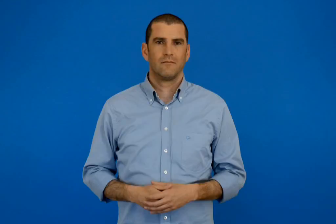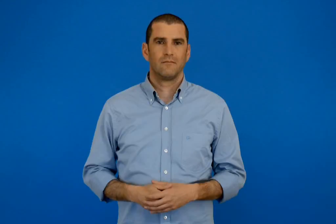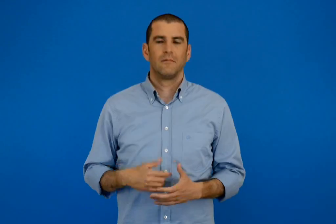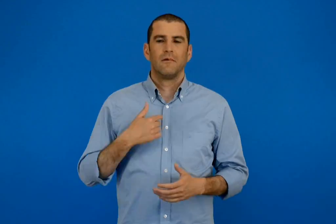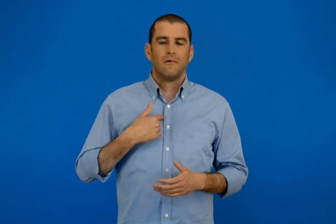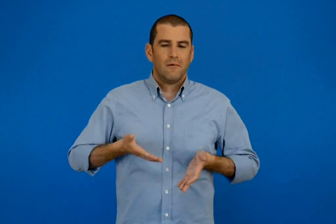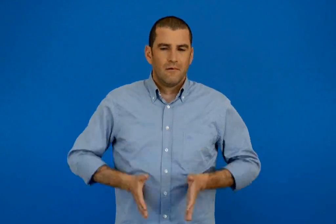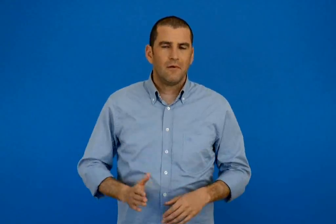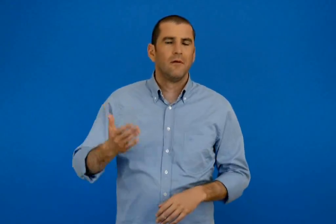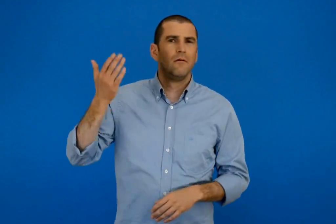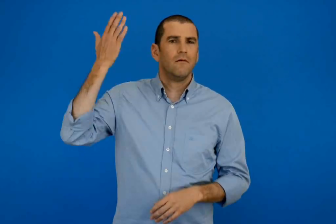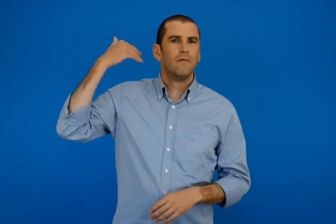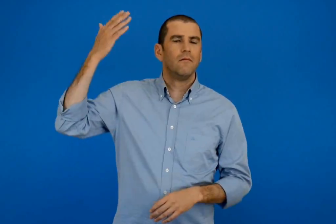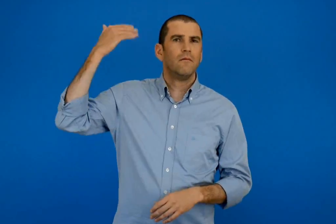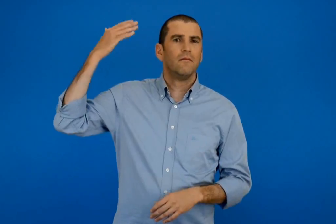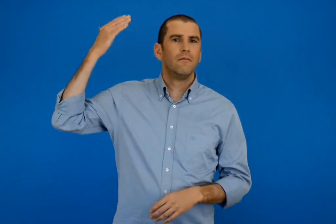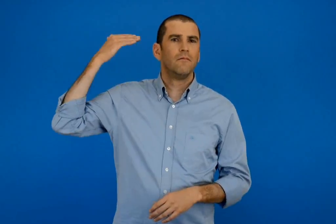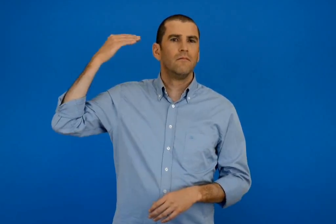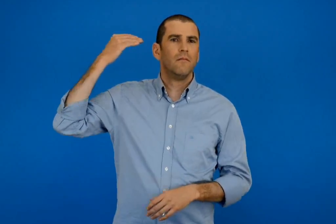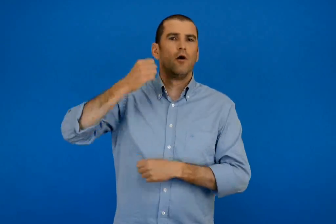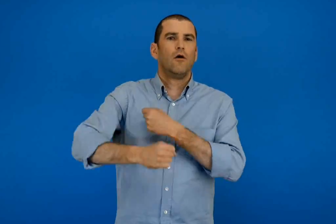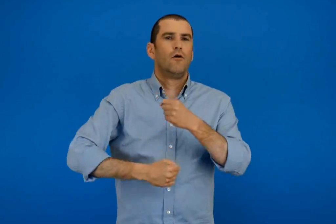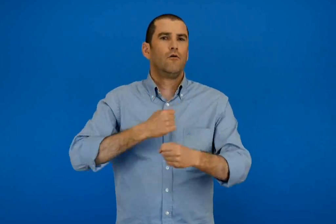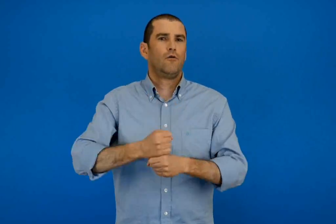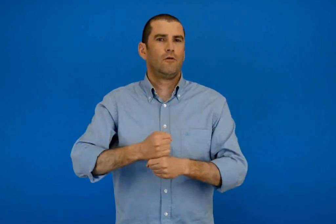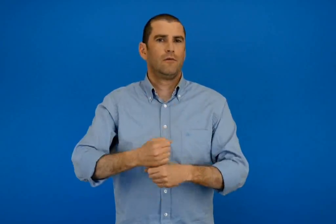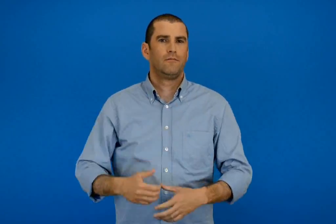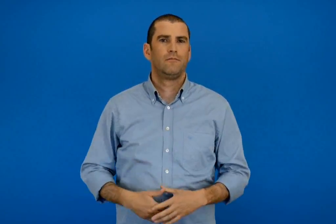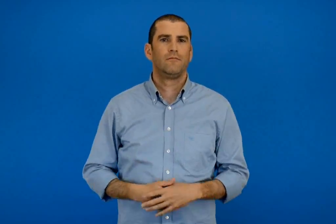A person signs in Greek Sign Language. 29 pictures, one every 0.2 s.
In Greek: γεννήθηκα πριν από χρονιά
